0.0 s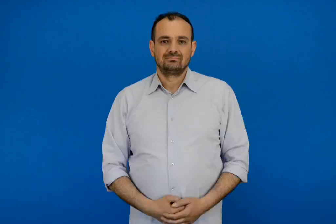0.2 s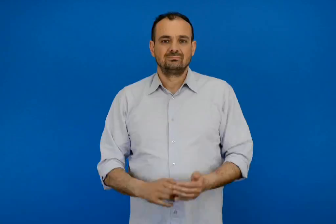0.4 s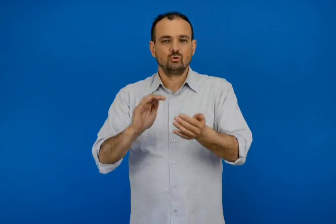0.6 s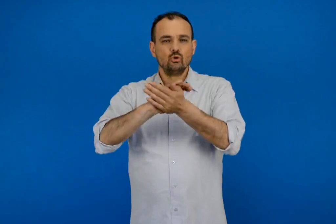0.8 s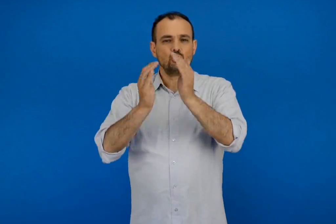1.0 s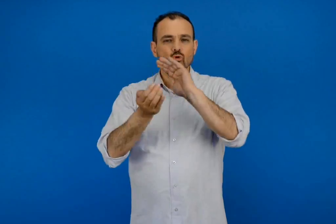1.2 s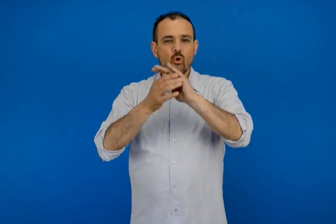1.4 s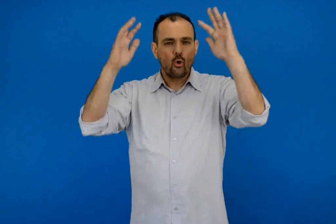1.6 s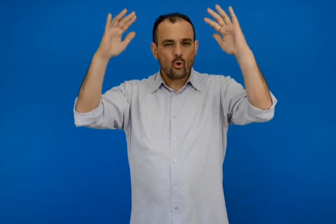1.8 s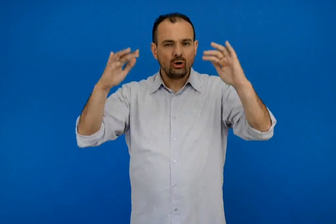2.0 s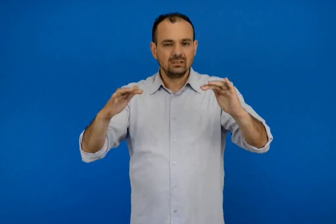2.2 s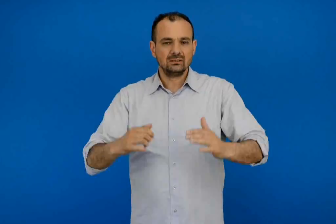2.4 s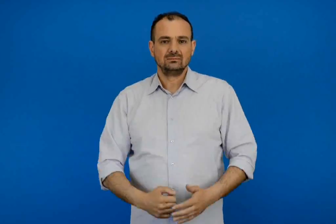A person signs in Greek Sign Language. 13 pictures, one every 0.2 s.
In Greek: χιονιού
